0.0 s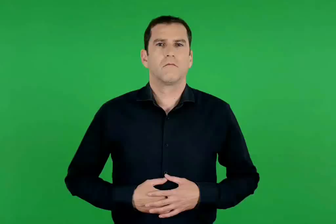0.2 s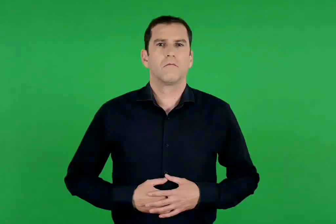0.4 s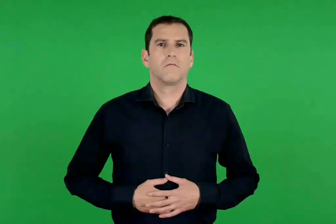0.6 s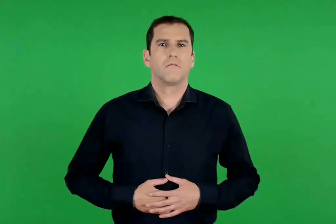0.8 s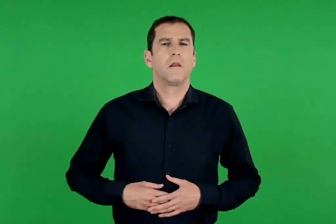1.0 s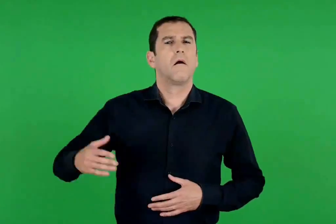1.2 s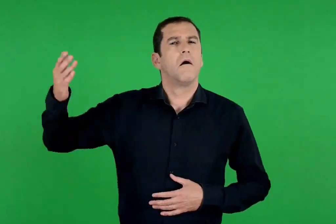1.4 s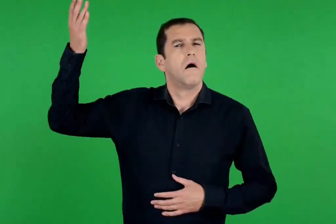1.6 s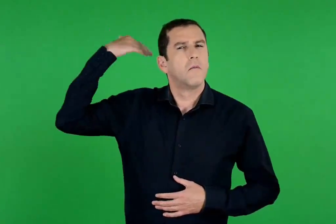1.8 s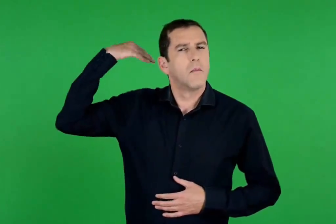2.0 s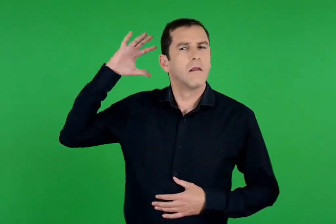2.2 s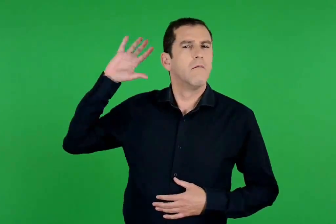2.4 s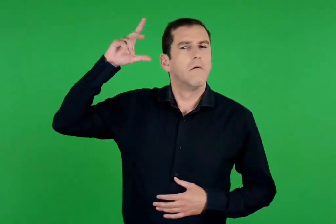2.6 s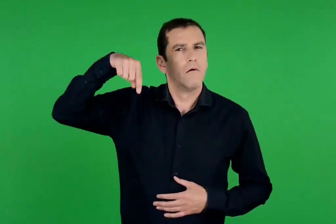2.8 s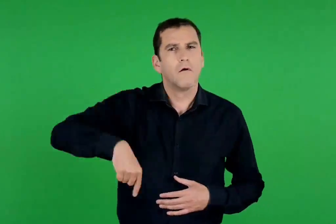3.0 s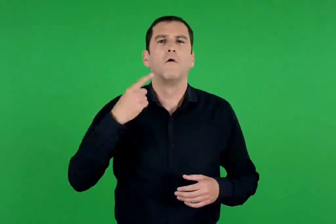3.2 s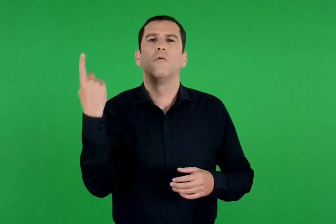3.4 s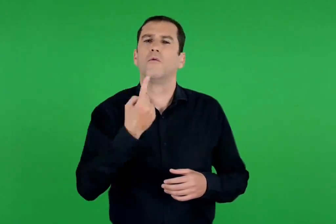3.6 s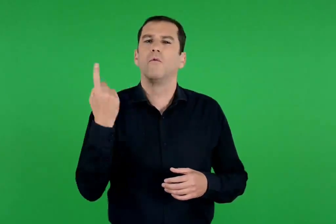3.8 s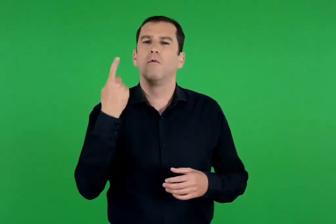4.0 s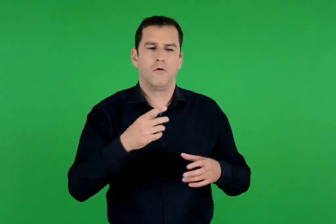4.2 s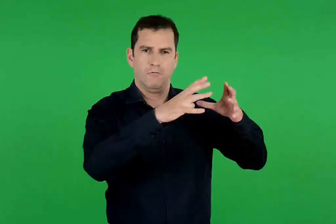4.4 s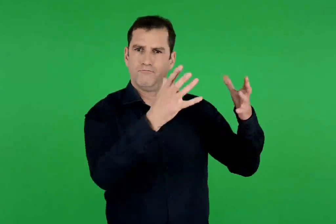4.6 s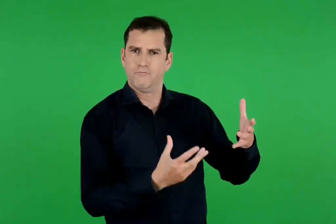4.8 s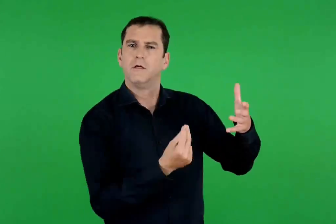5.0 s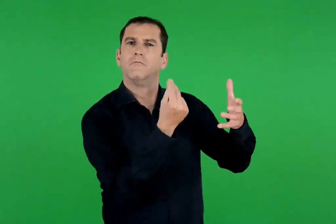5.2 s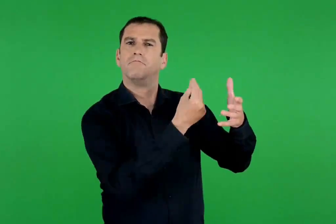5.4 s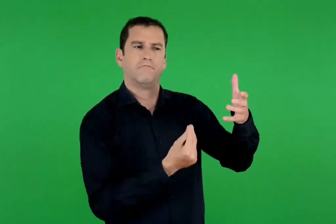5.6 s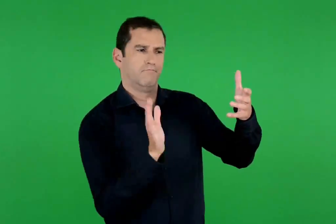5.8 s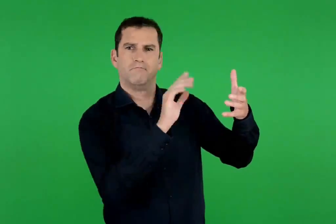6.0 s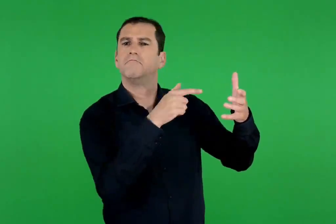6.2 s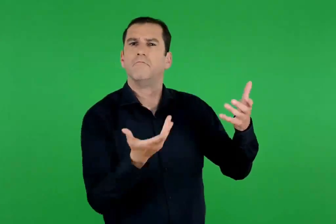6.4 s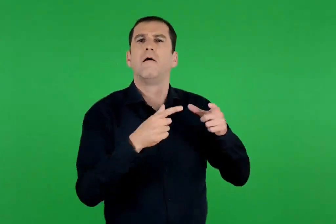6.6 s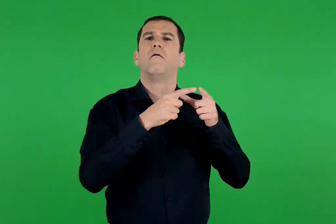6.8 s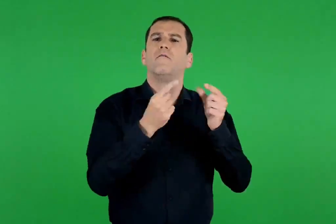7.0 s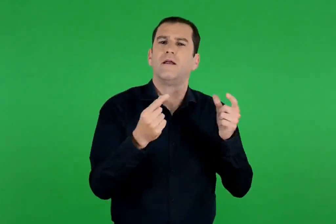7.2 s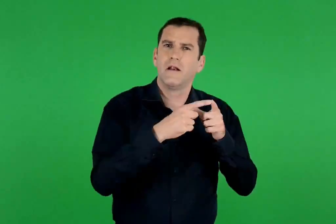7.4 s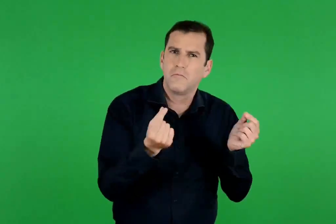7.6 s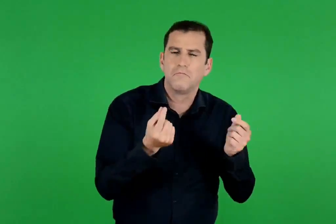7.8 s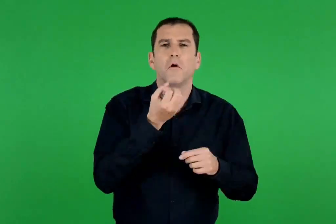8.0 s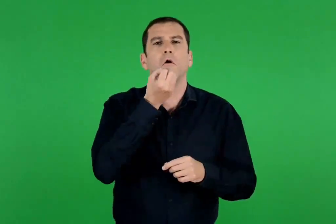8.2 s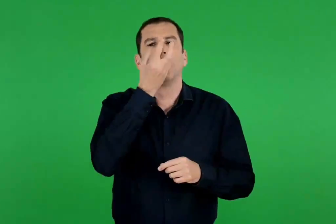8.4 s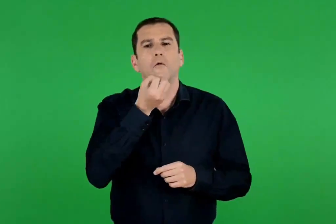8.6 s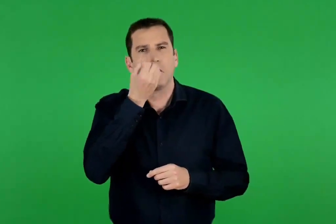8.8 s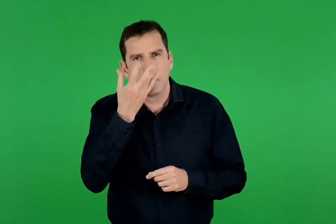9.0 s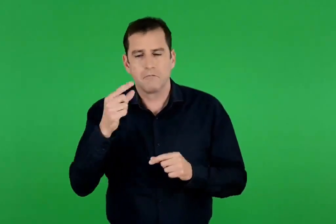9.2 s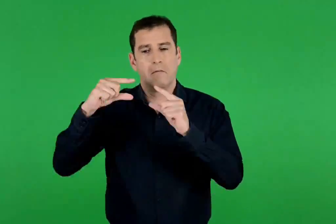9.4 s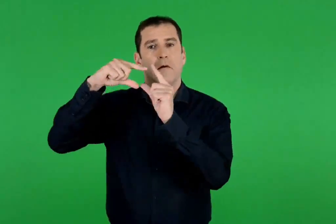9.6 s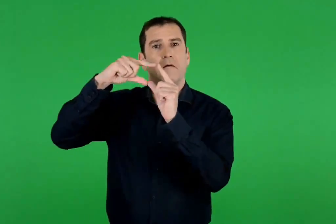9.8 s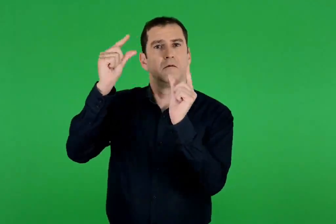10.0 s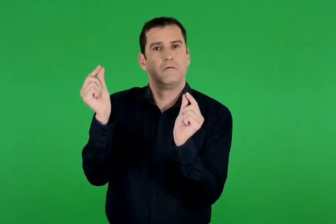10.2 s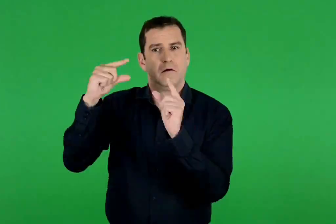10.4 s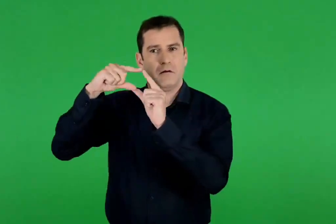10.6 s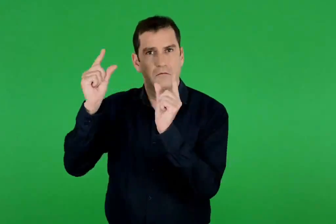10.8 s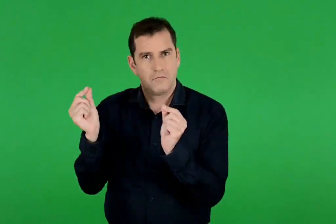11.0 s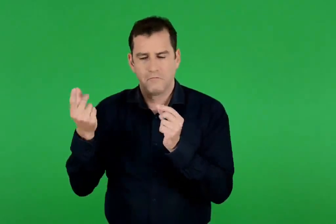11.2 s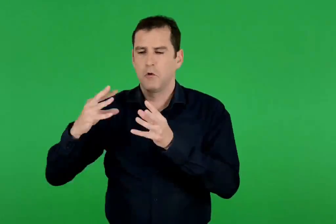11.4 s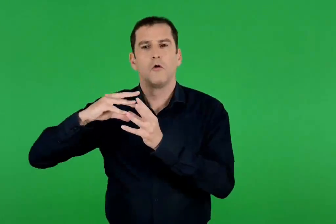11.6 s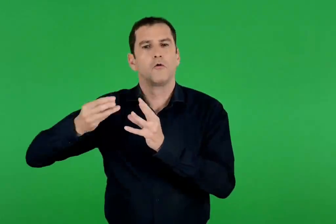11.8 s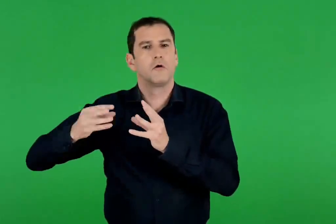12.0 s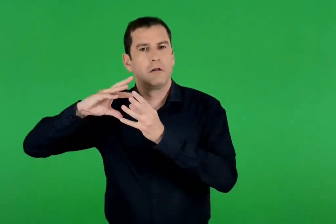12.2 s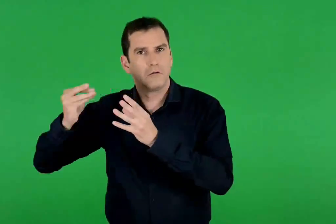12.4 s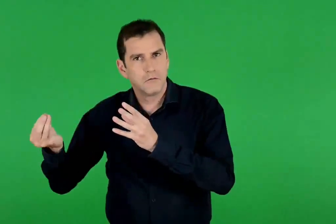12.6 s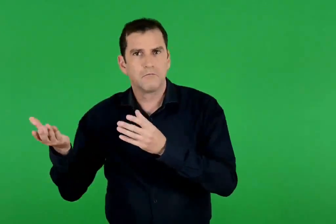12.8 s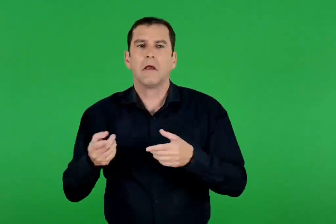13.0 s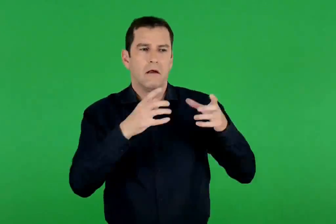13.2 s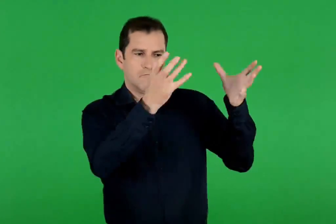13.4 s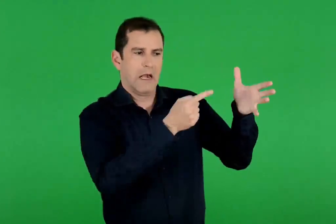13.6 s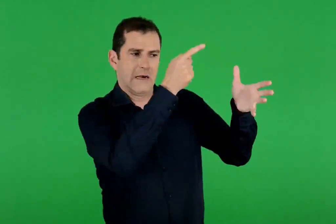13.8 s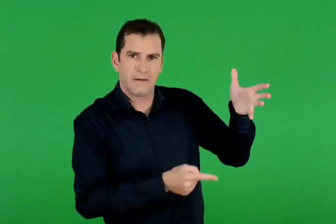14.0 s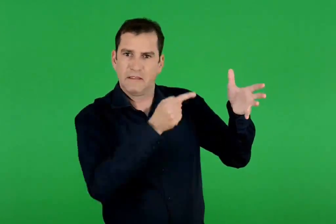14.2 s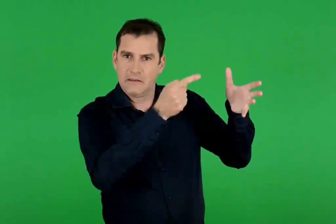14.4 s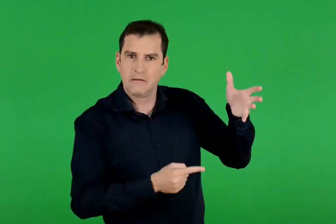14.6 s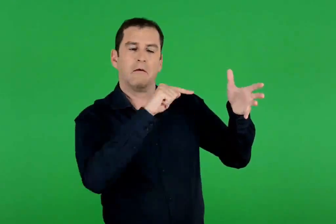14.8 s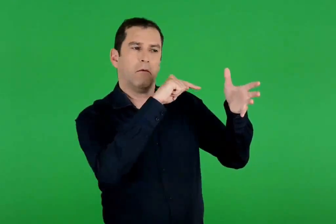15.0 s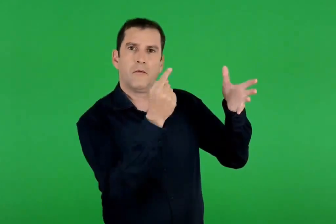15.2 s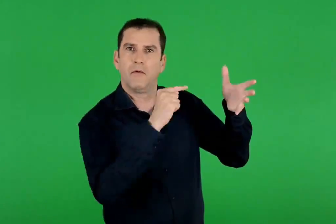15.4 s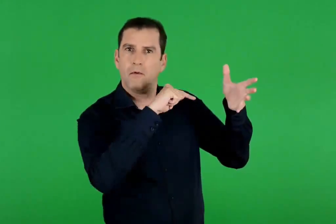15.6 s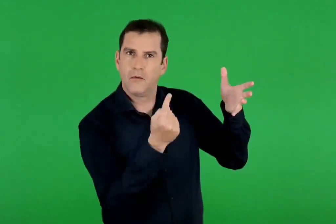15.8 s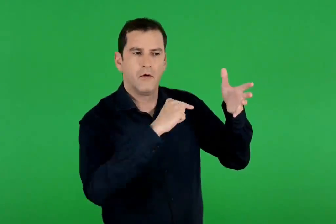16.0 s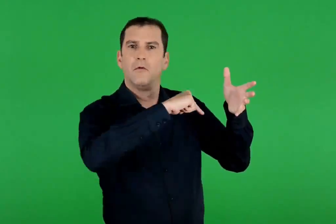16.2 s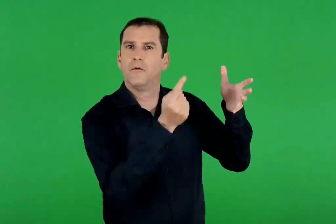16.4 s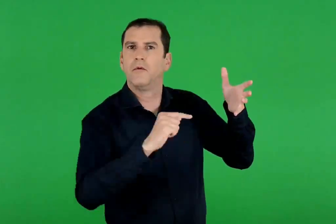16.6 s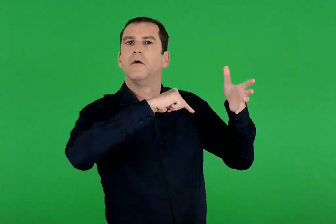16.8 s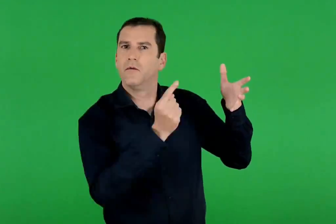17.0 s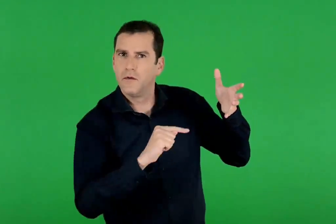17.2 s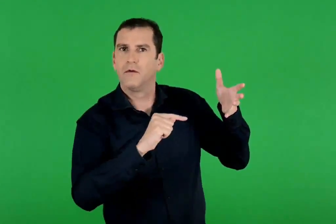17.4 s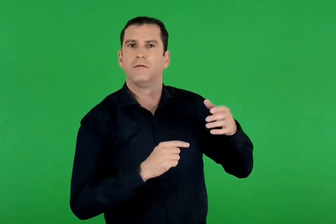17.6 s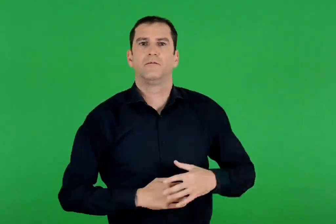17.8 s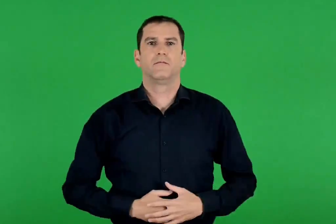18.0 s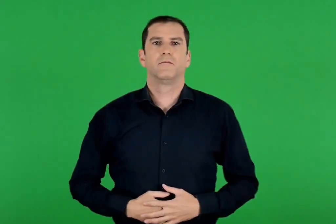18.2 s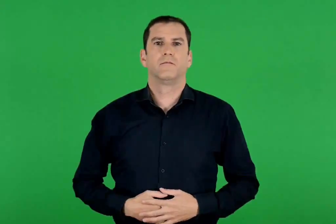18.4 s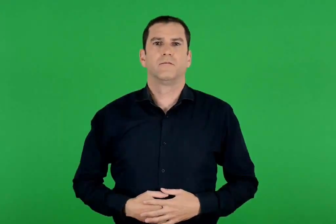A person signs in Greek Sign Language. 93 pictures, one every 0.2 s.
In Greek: από παλιά συνηθιζόταν να σχεδιάζουμε πάνω τους φύλλα , λουλούδια , μισοφέγγαρα , κοχλίες , γραμμές ίσιες , καμπύλες και κυματιστές
